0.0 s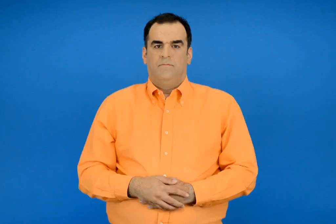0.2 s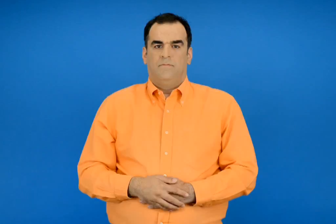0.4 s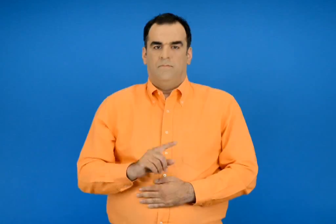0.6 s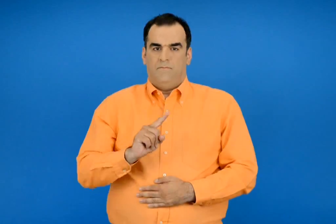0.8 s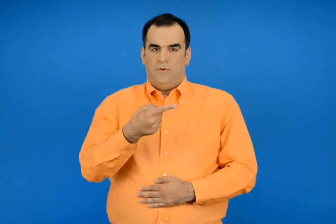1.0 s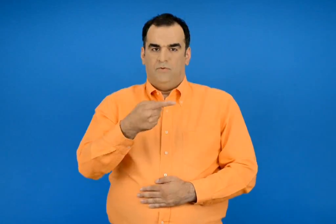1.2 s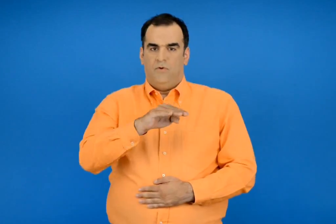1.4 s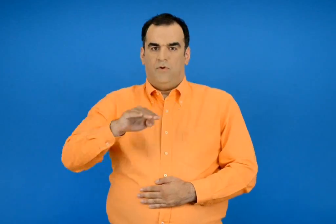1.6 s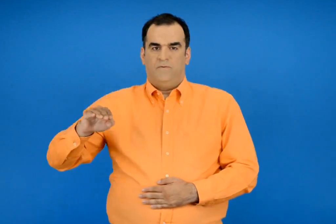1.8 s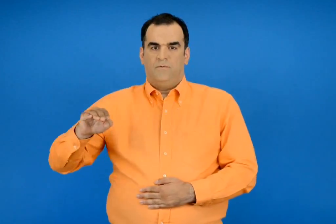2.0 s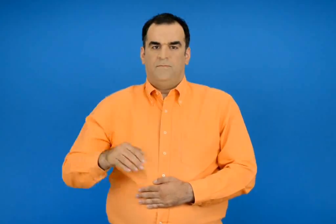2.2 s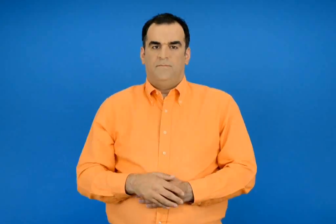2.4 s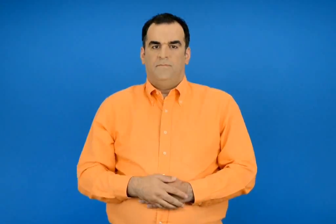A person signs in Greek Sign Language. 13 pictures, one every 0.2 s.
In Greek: 1ος όροφος
